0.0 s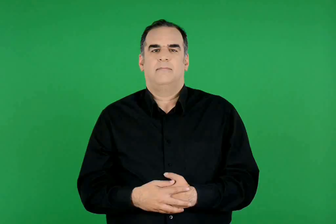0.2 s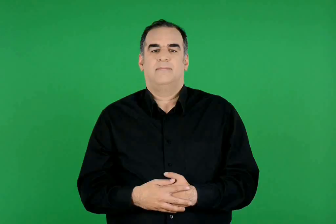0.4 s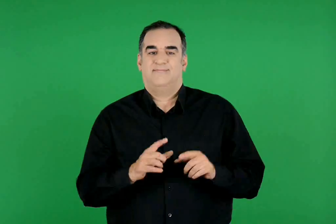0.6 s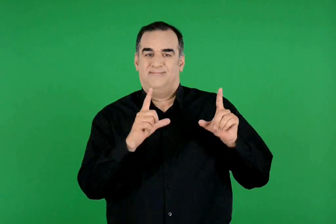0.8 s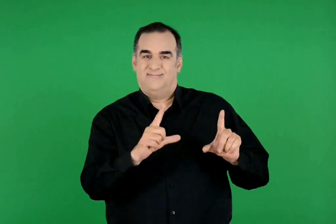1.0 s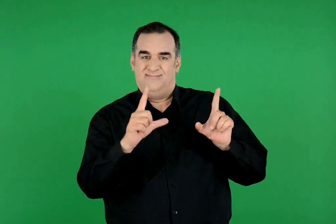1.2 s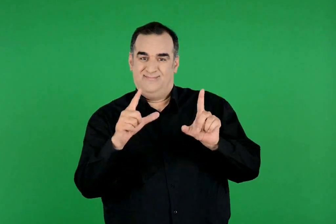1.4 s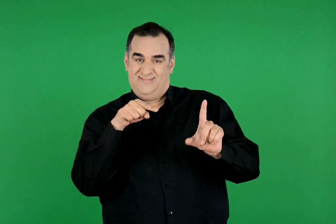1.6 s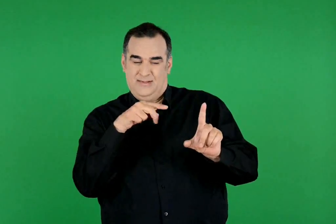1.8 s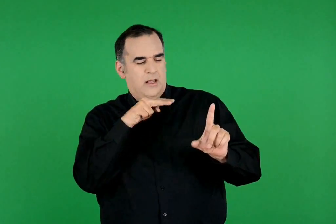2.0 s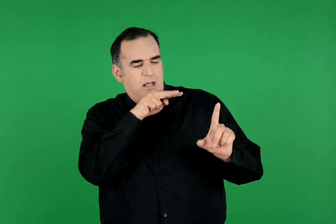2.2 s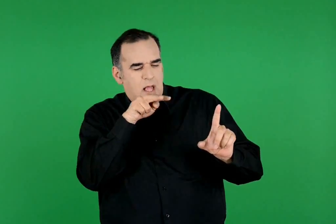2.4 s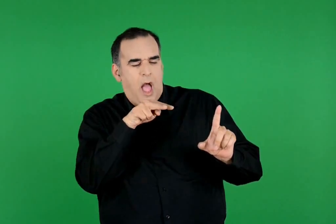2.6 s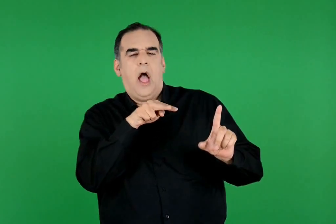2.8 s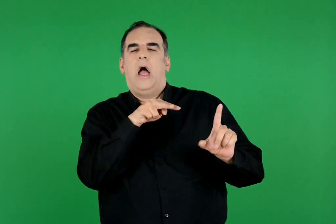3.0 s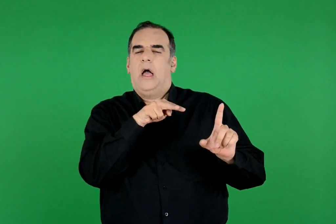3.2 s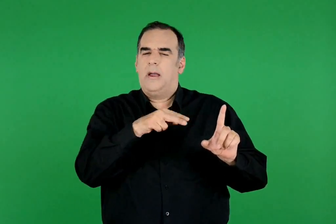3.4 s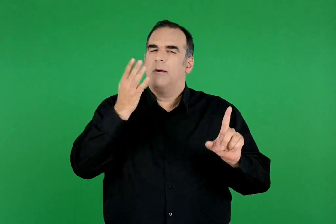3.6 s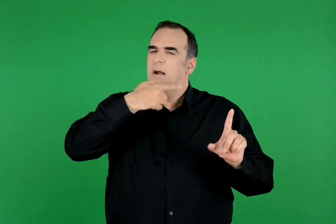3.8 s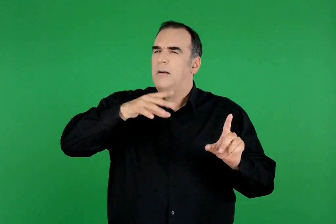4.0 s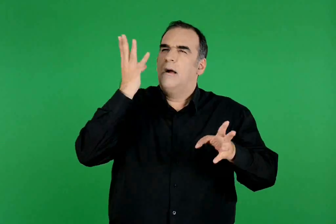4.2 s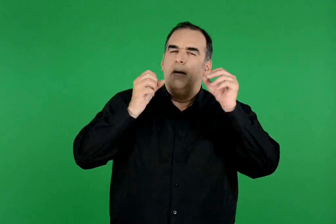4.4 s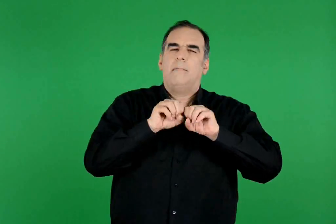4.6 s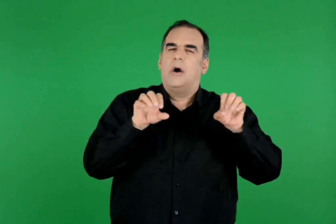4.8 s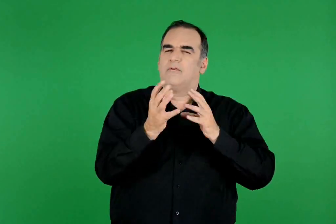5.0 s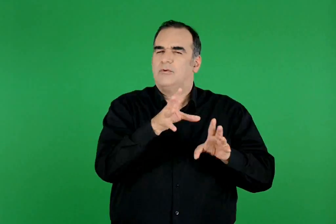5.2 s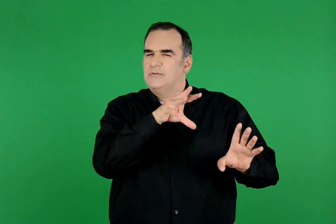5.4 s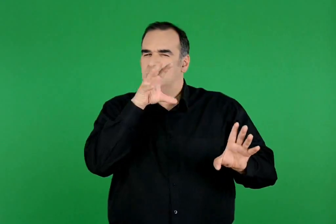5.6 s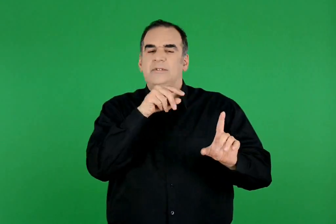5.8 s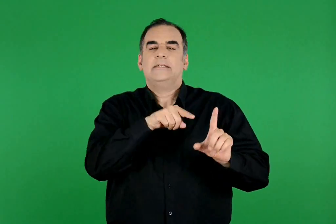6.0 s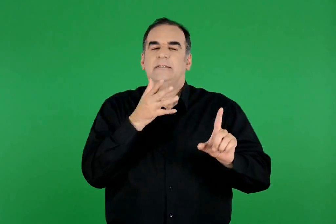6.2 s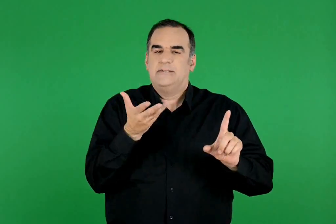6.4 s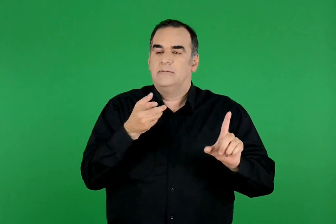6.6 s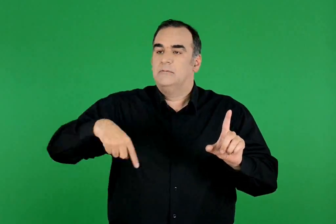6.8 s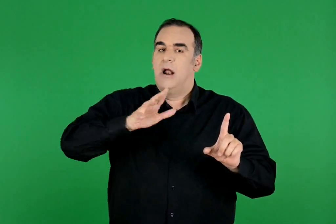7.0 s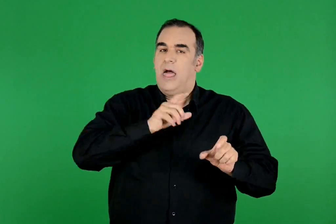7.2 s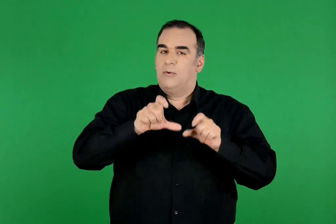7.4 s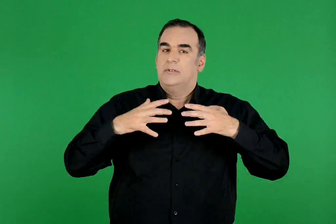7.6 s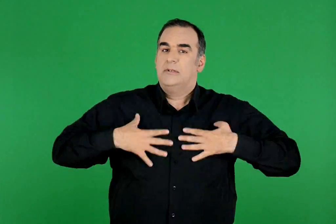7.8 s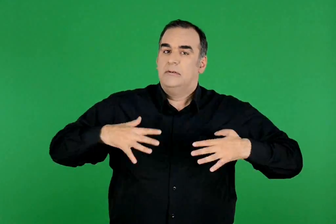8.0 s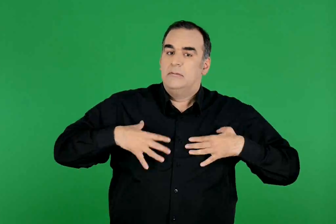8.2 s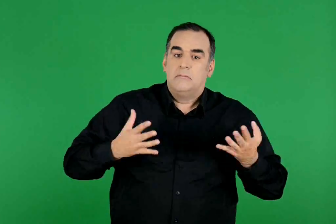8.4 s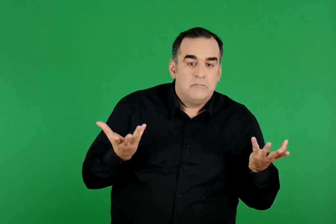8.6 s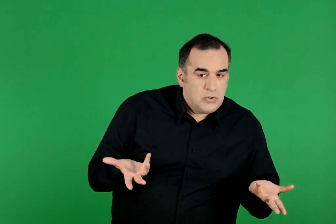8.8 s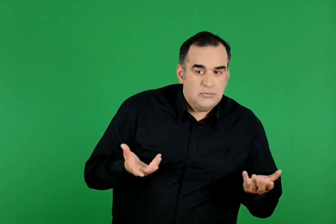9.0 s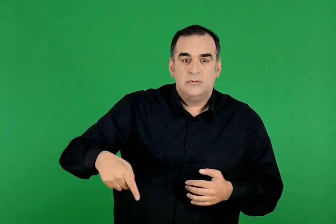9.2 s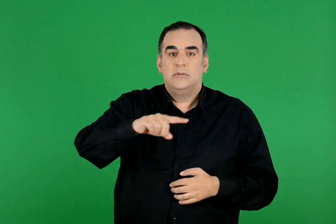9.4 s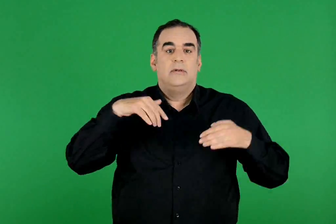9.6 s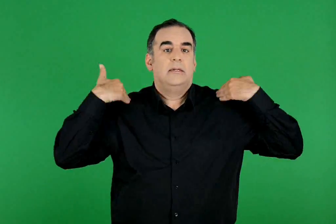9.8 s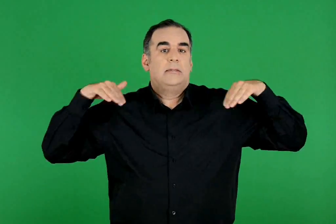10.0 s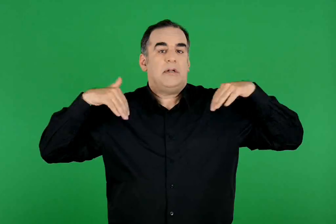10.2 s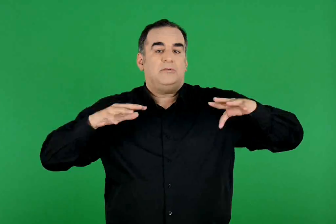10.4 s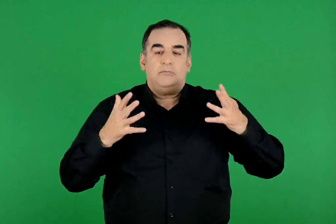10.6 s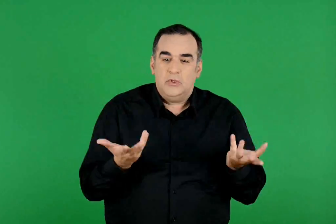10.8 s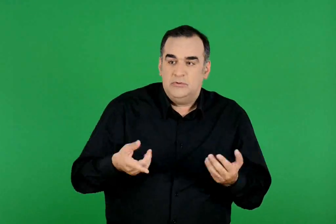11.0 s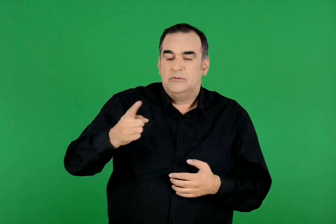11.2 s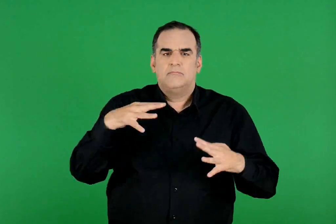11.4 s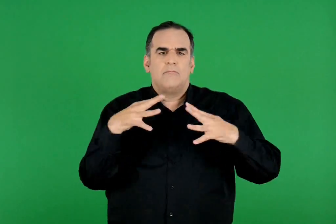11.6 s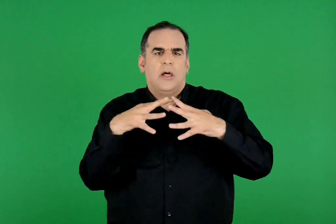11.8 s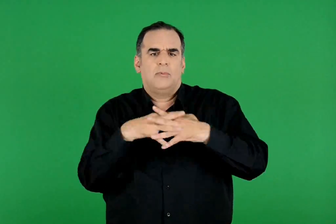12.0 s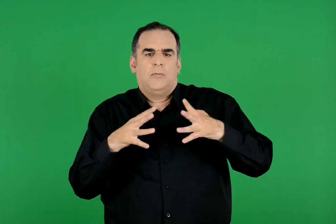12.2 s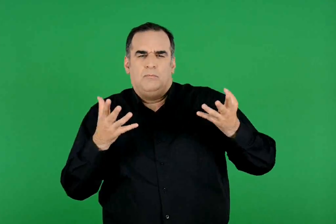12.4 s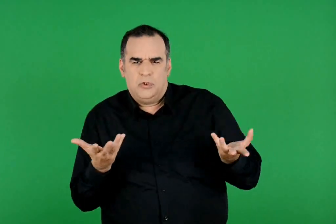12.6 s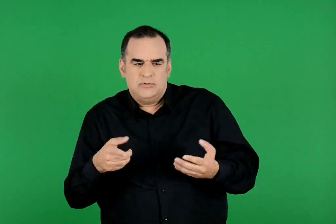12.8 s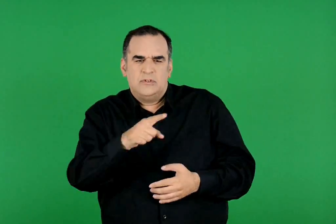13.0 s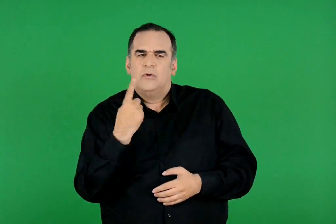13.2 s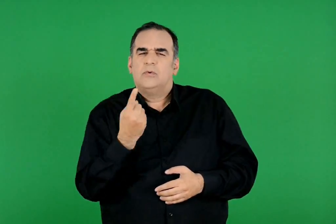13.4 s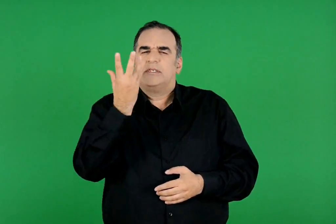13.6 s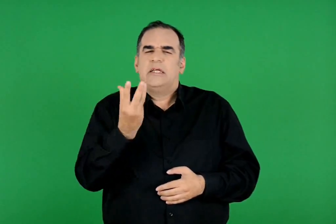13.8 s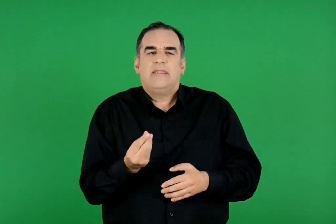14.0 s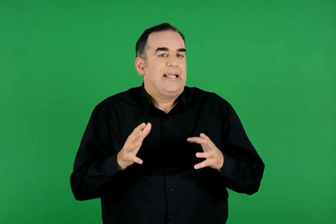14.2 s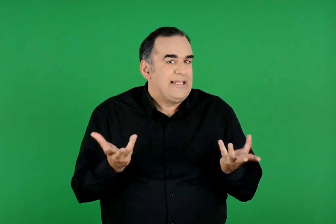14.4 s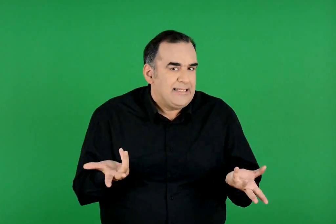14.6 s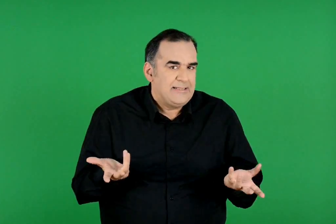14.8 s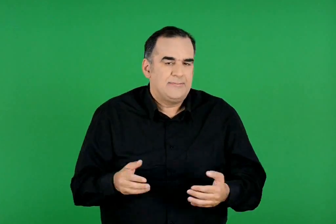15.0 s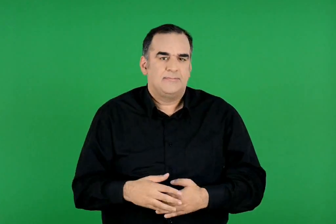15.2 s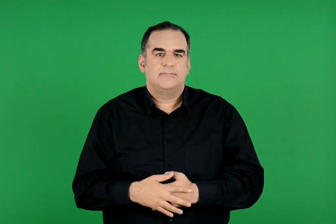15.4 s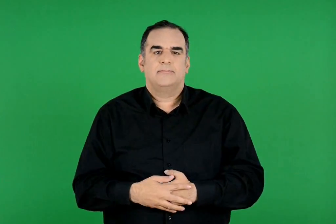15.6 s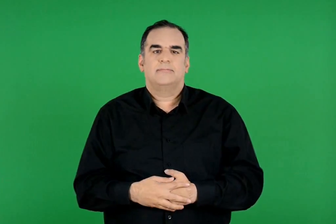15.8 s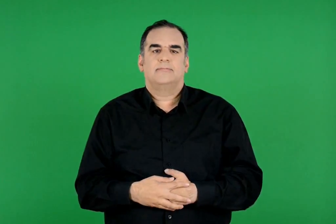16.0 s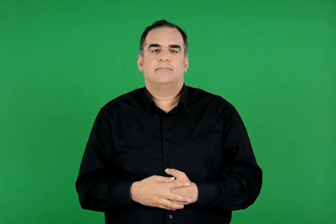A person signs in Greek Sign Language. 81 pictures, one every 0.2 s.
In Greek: μελετώντας τις παραστάσεις αυτές μπορούμε να πάρουμε πληροφορίες για το πώς ντύνονταν οι άνθρωποι , πώς γυμνάζονταν , πώς πολεμούσαν , ποιες ήταν οι συνήθειες τους
